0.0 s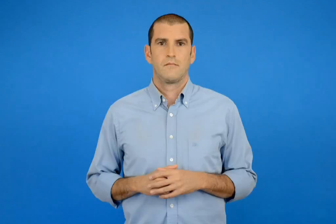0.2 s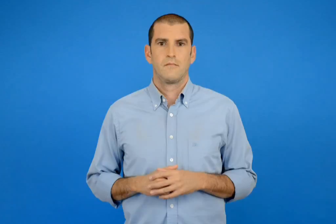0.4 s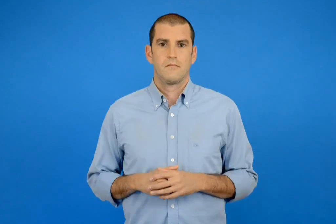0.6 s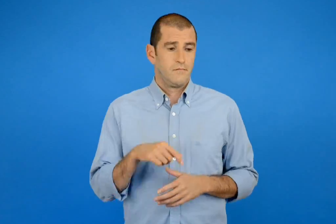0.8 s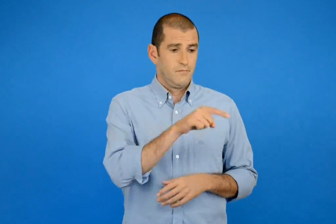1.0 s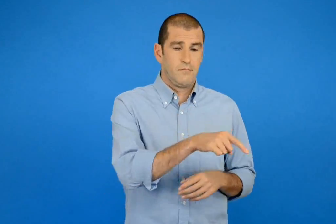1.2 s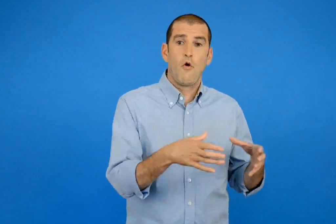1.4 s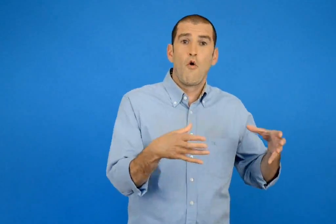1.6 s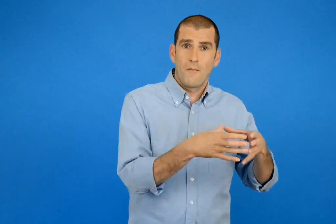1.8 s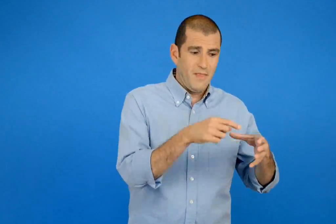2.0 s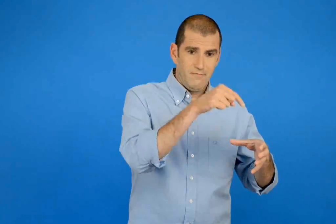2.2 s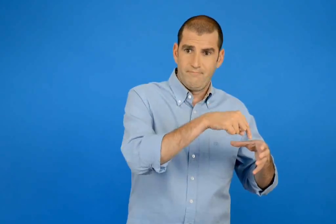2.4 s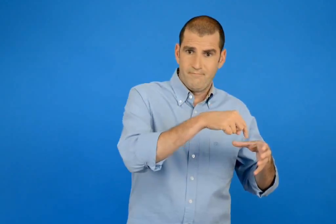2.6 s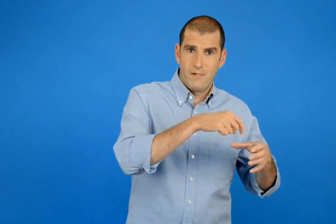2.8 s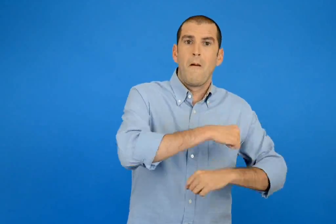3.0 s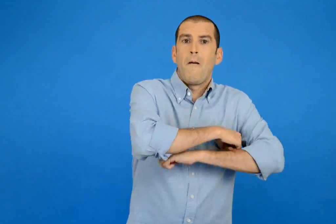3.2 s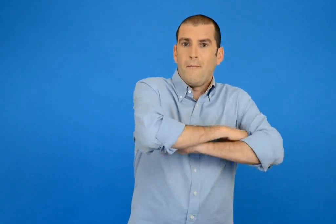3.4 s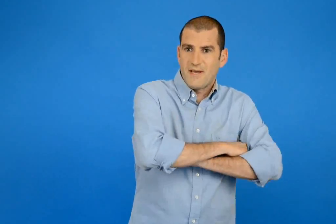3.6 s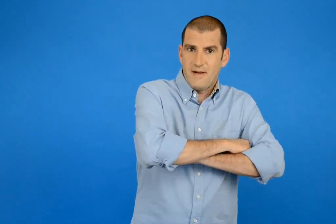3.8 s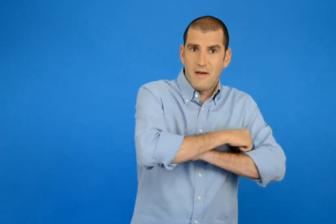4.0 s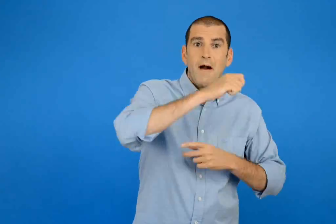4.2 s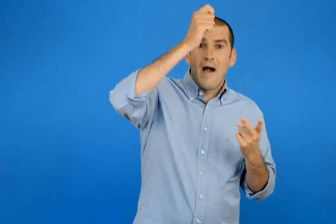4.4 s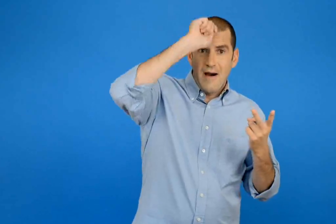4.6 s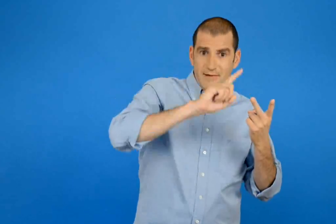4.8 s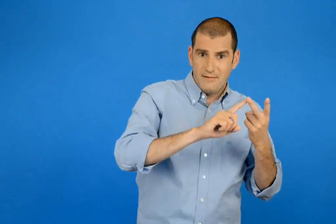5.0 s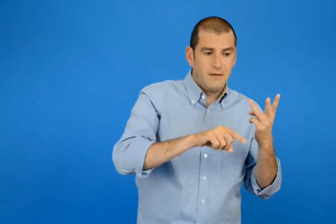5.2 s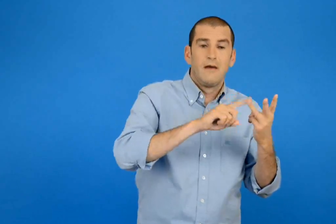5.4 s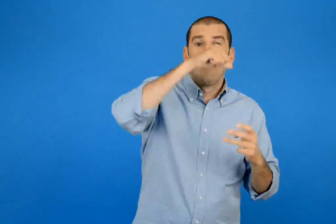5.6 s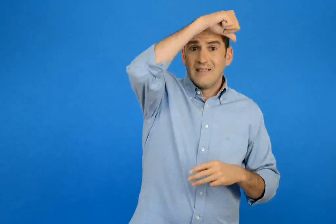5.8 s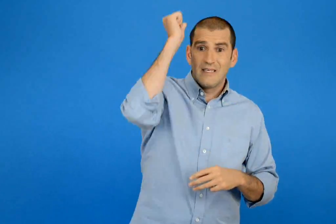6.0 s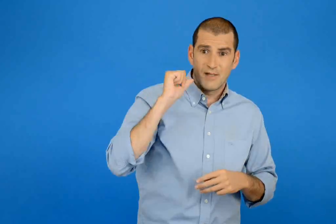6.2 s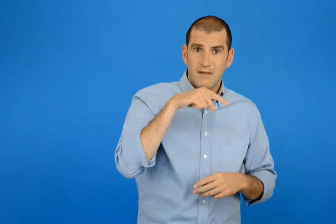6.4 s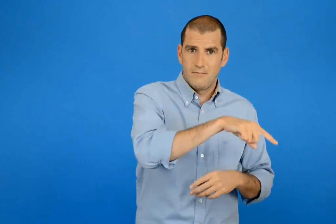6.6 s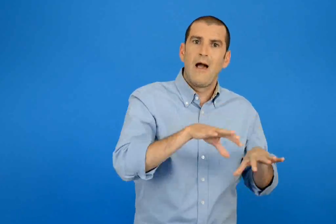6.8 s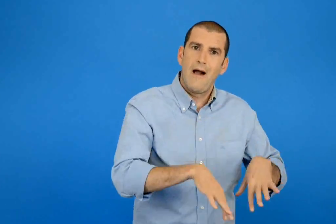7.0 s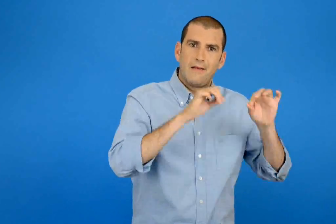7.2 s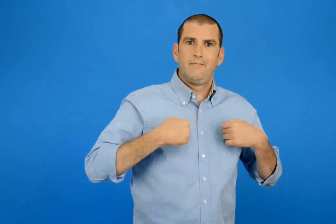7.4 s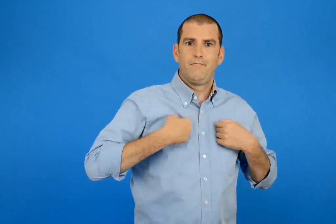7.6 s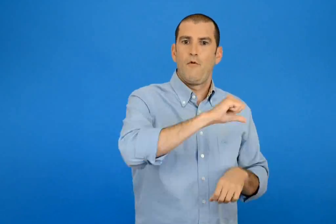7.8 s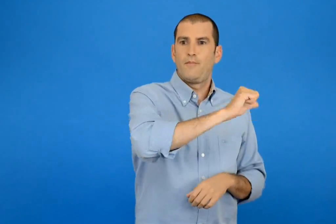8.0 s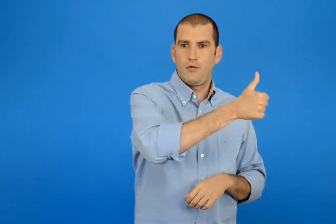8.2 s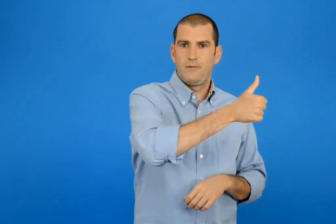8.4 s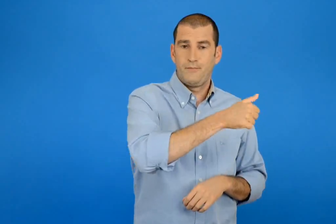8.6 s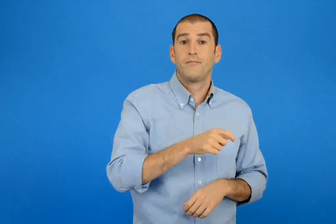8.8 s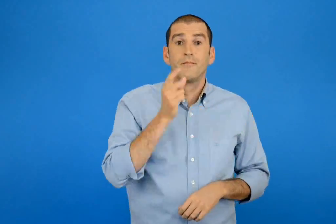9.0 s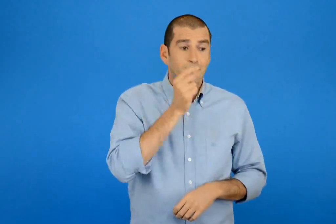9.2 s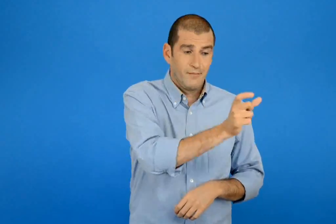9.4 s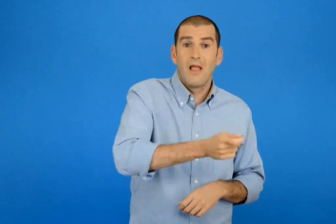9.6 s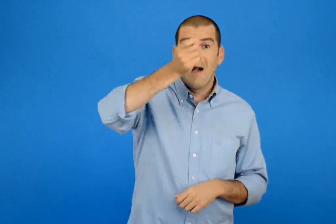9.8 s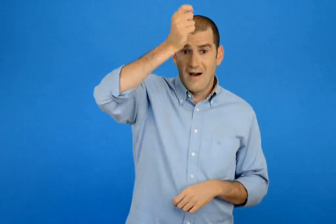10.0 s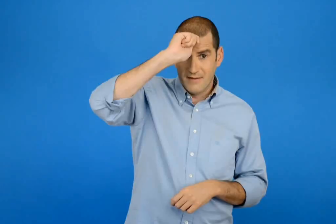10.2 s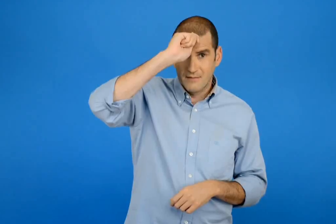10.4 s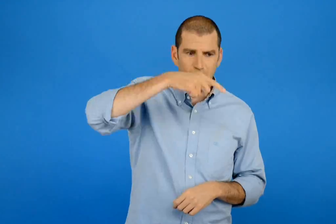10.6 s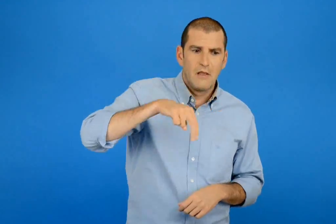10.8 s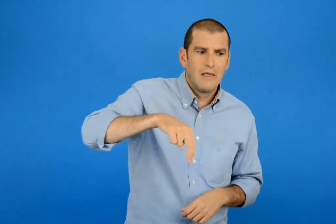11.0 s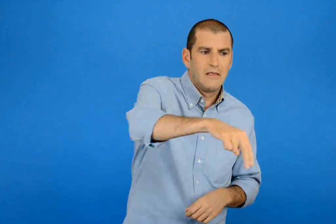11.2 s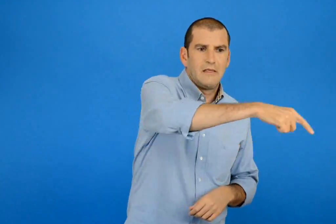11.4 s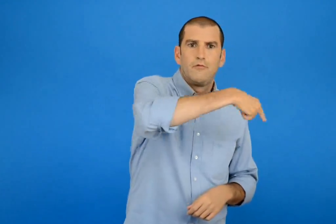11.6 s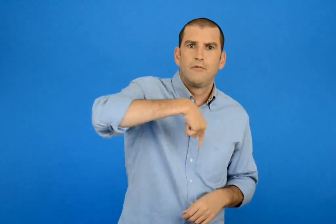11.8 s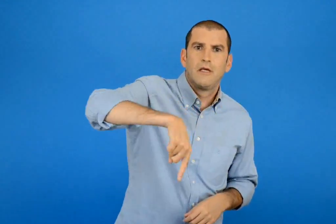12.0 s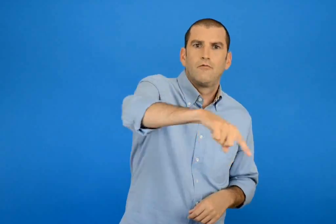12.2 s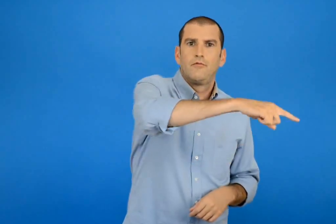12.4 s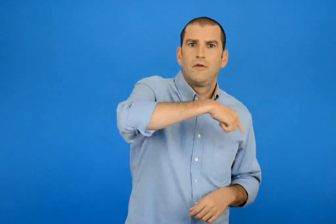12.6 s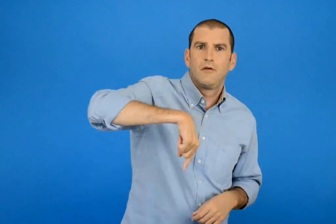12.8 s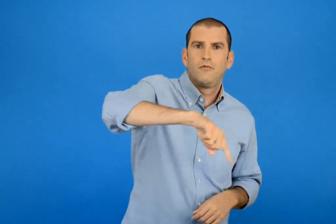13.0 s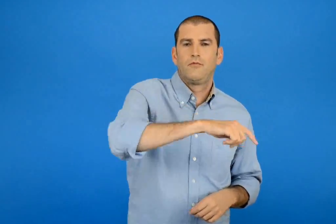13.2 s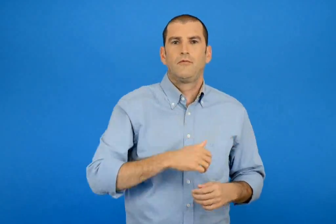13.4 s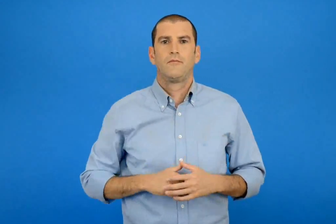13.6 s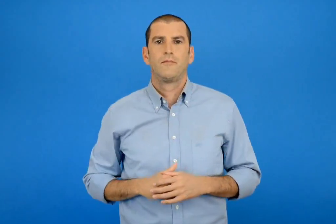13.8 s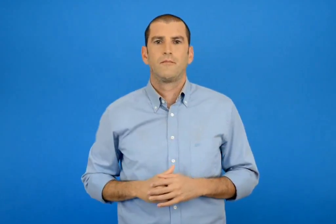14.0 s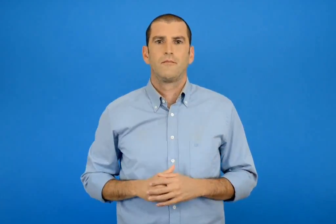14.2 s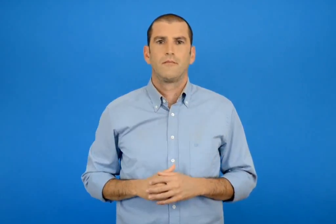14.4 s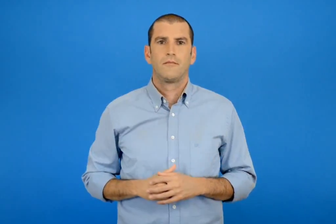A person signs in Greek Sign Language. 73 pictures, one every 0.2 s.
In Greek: η ομάδα με τη μαρίνα τον άρη και τον σαμπερ παίζει πρώτη ο άρης κάνει κύκλους
